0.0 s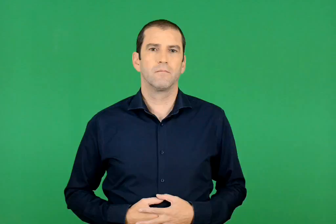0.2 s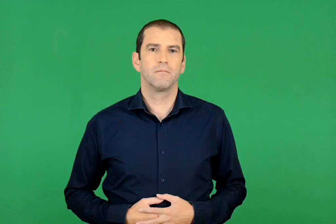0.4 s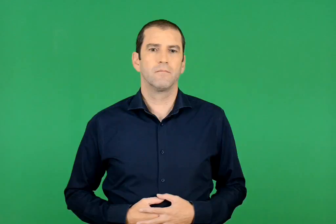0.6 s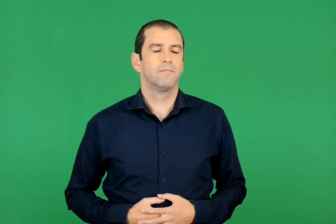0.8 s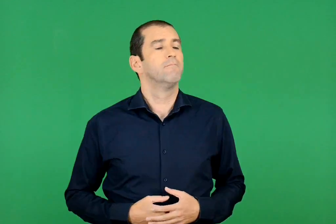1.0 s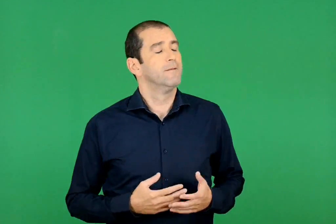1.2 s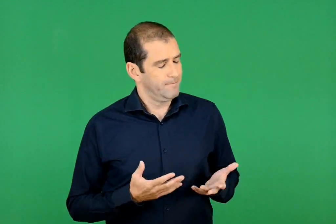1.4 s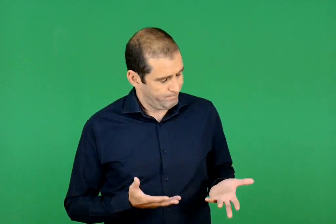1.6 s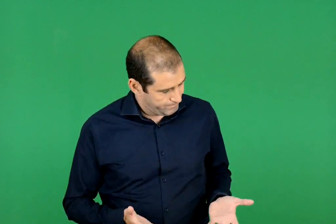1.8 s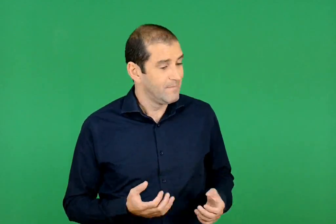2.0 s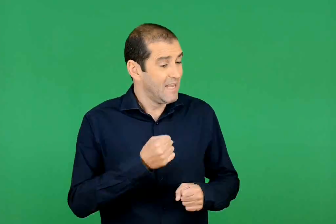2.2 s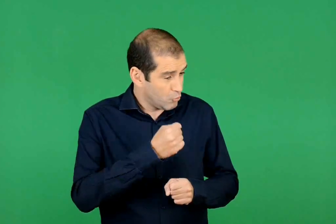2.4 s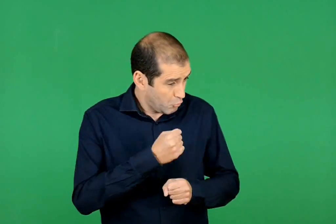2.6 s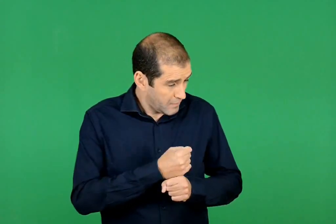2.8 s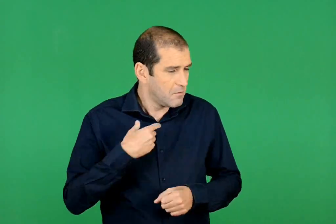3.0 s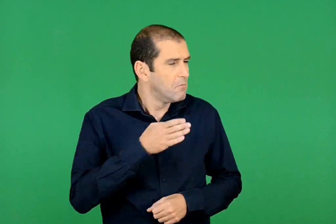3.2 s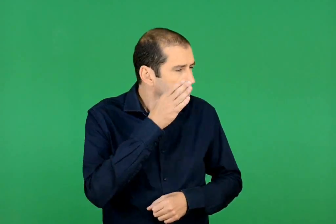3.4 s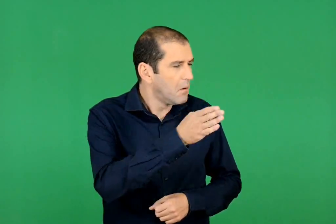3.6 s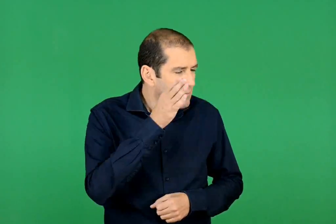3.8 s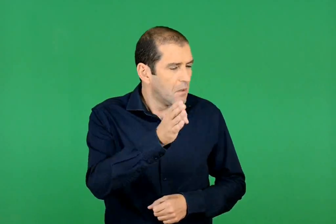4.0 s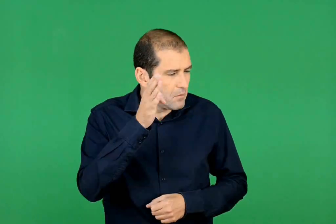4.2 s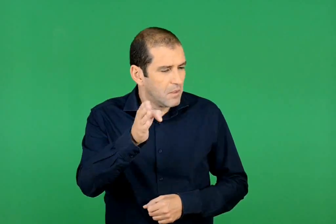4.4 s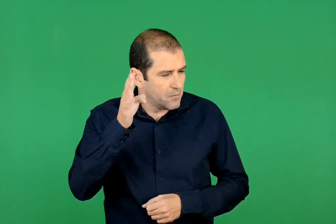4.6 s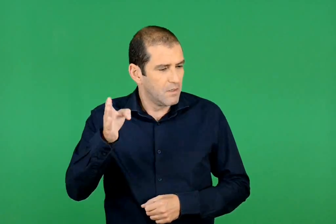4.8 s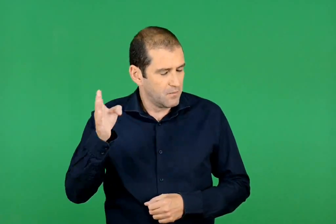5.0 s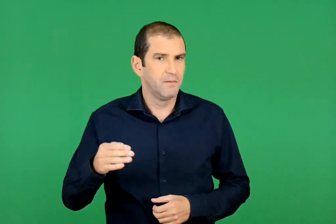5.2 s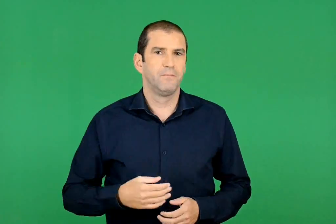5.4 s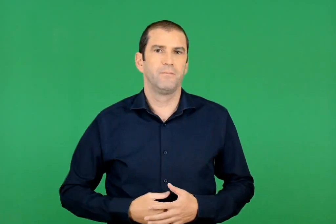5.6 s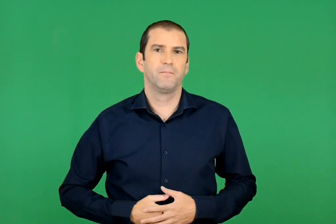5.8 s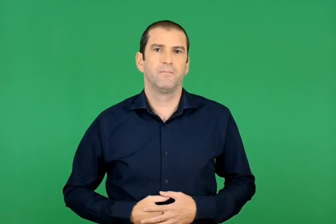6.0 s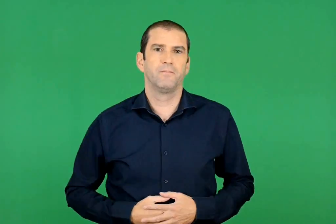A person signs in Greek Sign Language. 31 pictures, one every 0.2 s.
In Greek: τότε λοιπόν , επισκεφτήκαμε πολλά οικοτροφεία
